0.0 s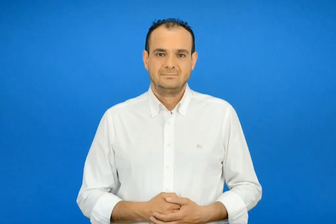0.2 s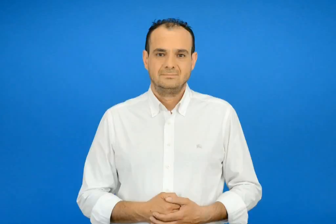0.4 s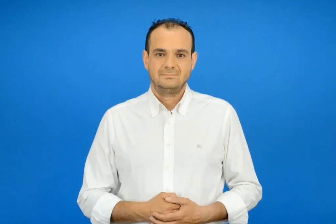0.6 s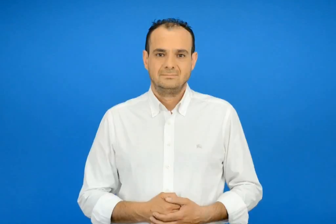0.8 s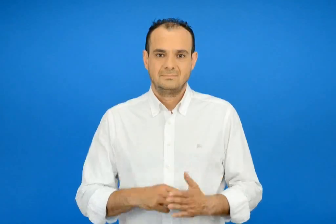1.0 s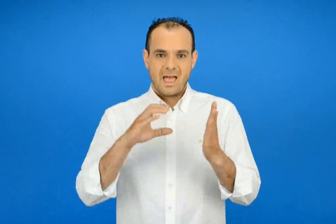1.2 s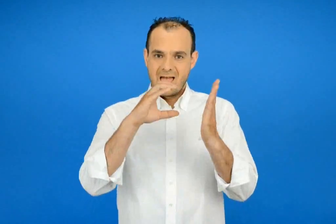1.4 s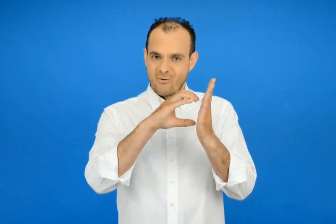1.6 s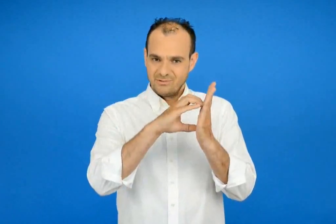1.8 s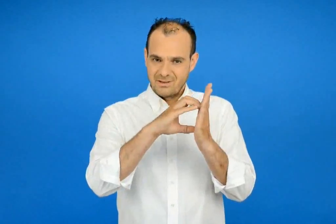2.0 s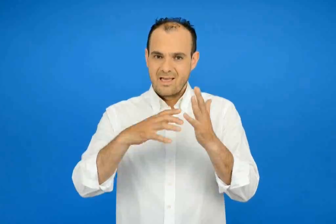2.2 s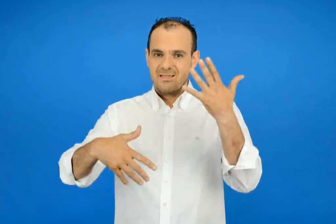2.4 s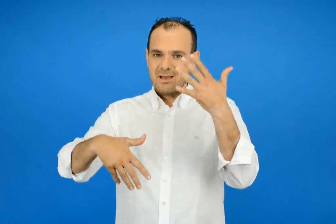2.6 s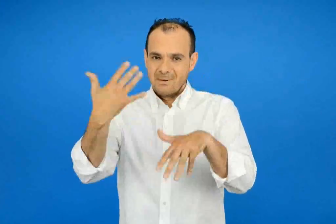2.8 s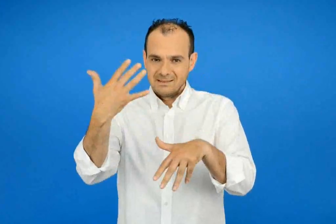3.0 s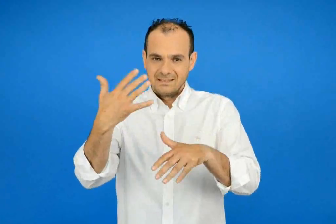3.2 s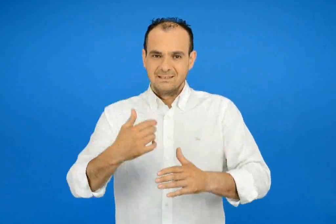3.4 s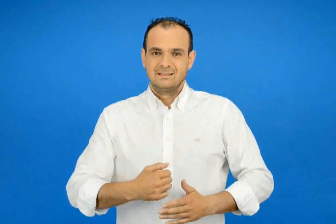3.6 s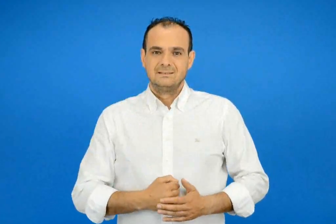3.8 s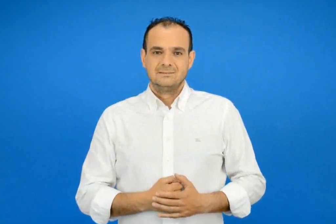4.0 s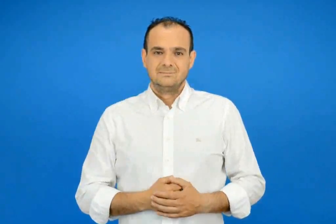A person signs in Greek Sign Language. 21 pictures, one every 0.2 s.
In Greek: ενότητα 15
